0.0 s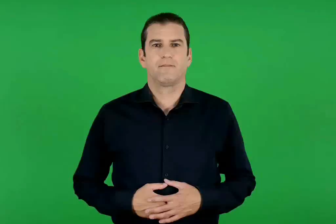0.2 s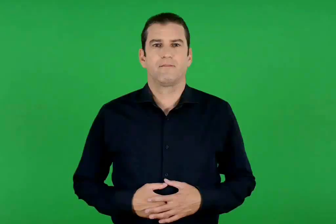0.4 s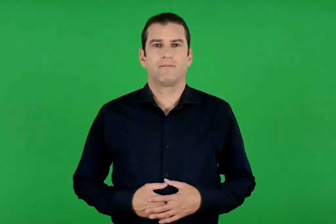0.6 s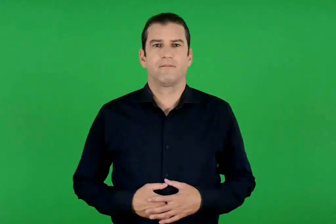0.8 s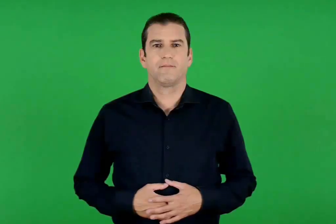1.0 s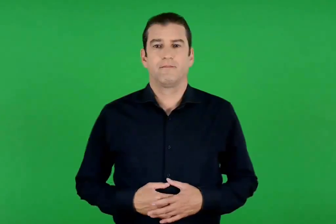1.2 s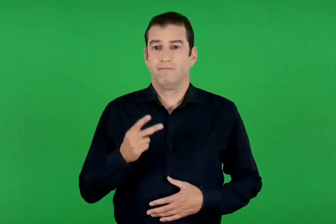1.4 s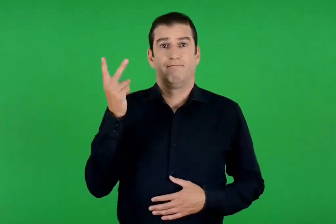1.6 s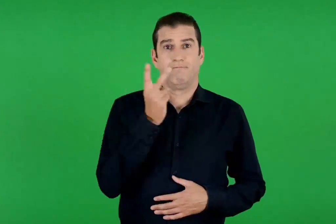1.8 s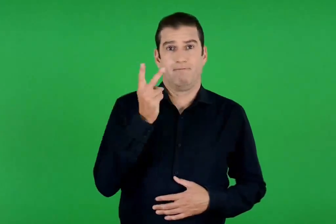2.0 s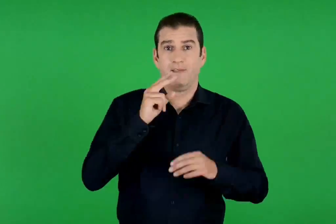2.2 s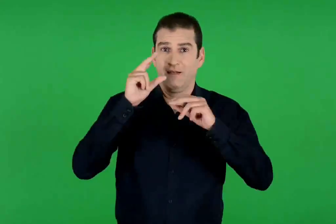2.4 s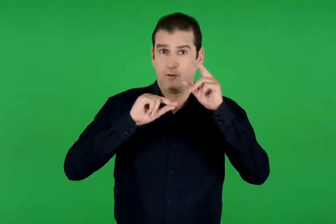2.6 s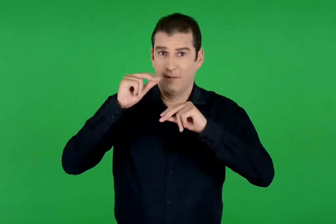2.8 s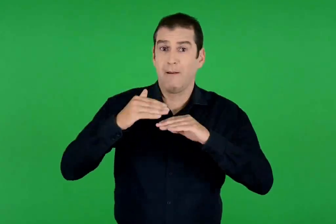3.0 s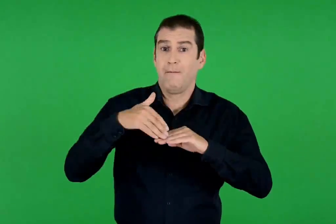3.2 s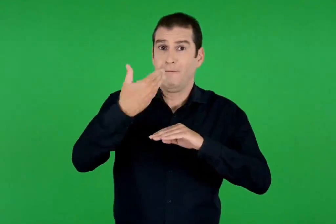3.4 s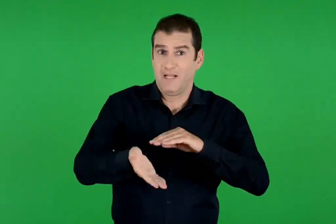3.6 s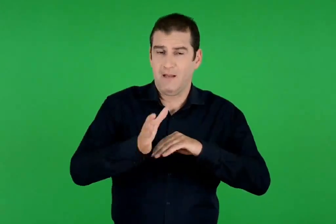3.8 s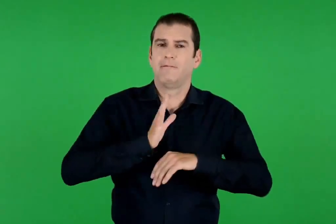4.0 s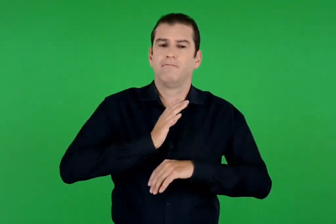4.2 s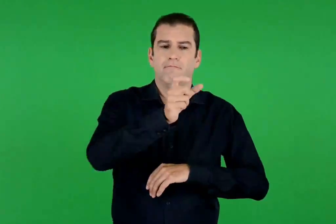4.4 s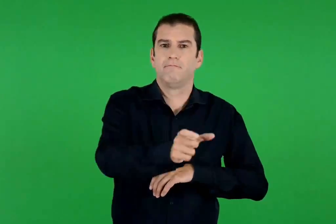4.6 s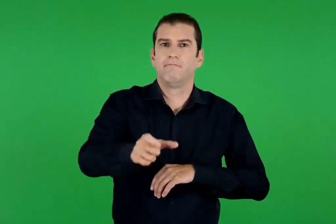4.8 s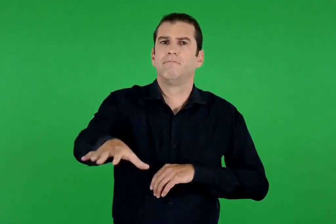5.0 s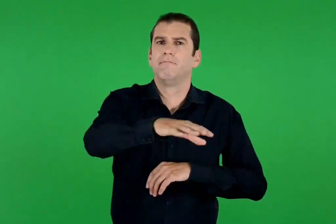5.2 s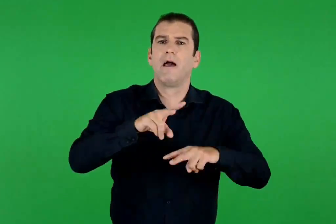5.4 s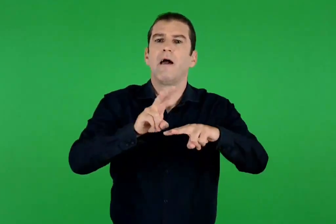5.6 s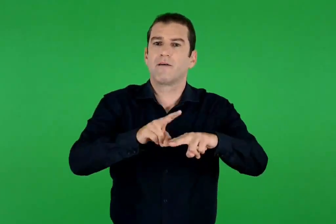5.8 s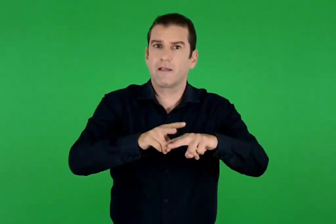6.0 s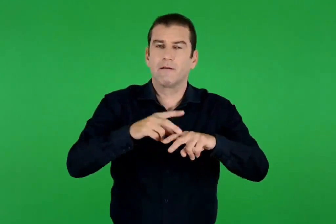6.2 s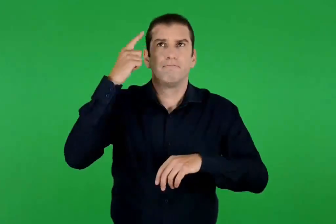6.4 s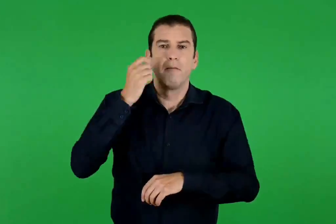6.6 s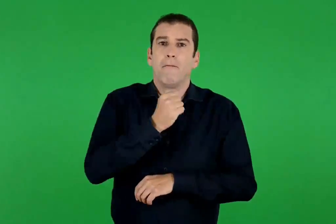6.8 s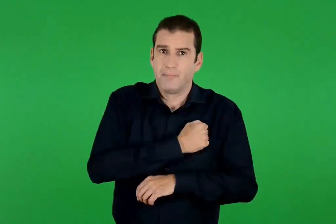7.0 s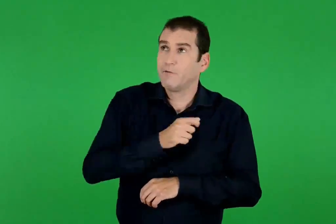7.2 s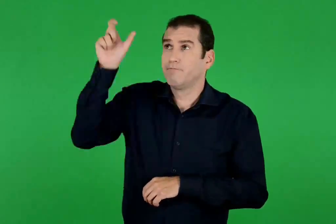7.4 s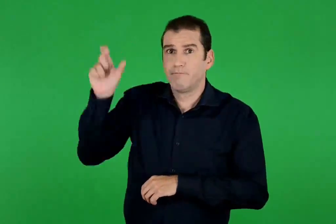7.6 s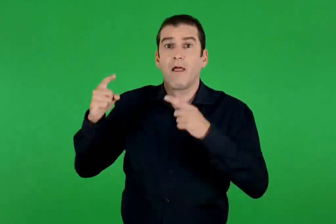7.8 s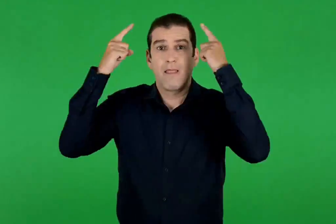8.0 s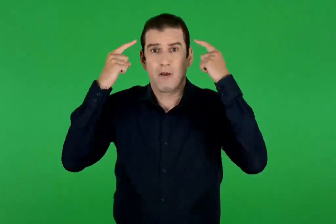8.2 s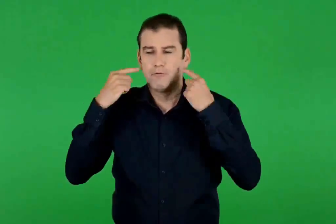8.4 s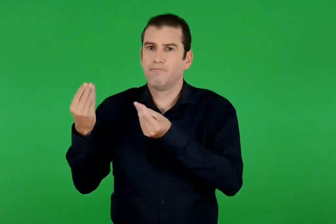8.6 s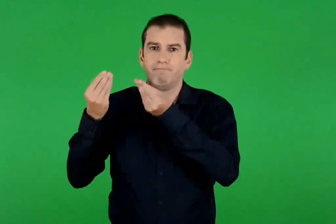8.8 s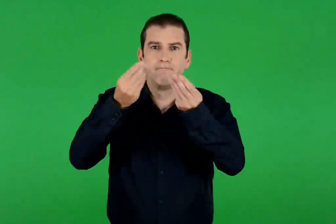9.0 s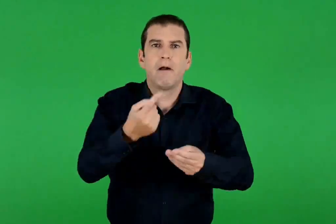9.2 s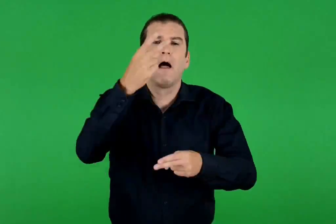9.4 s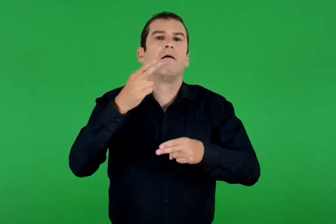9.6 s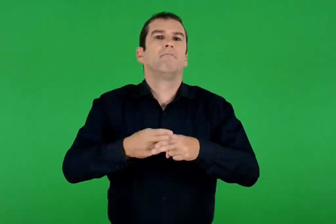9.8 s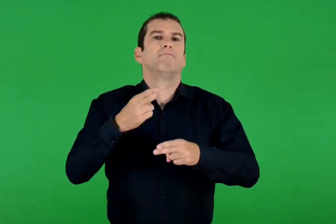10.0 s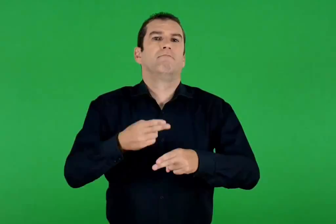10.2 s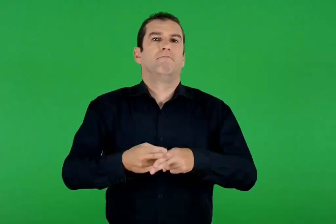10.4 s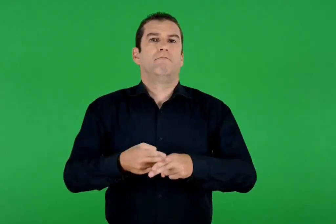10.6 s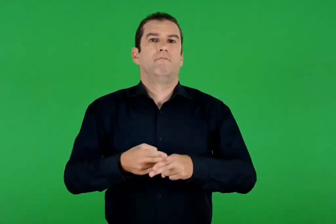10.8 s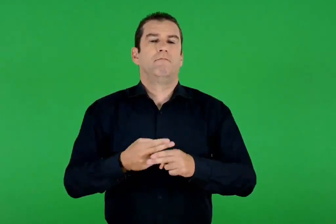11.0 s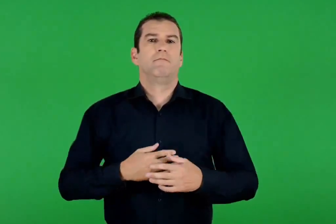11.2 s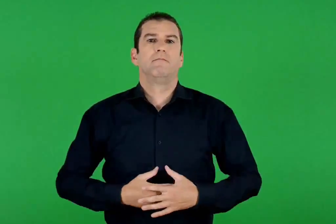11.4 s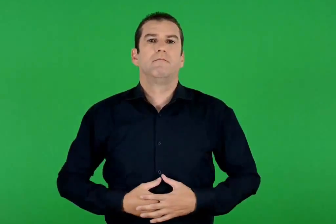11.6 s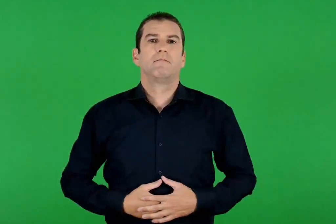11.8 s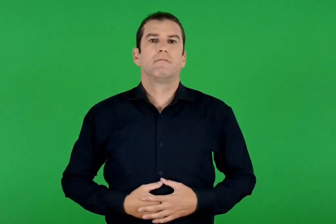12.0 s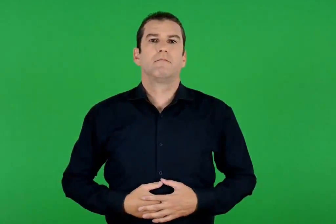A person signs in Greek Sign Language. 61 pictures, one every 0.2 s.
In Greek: μετά από αυτήν τη συνομιλία οι εβραίοι θεωρούν ότι ο θεός τούς έδωσε ένα εξαιρετικό προνόμιο
